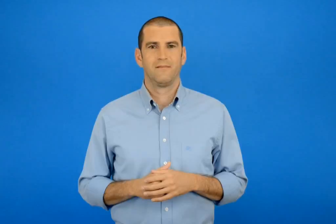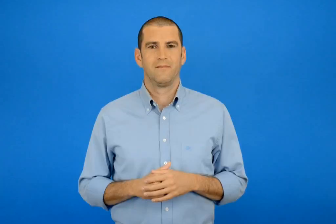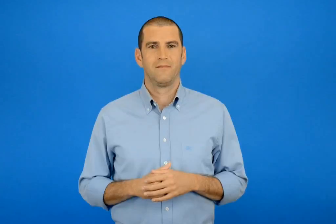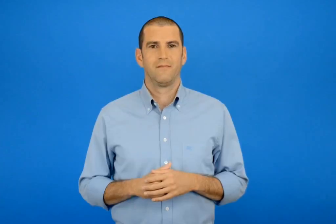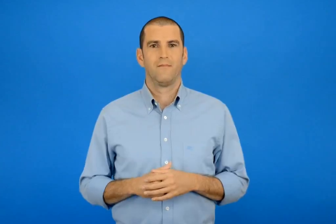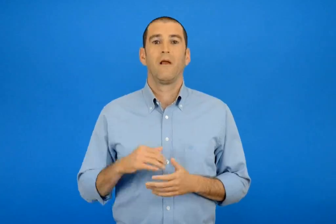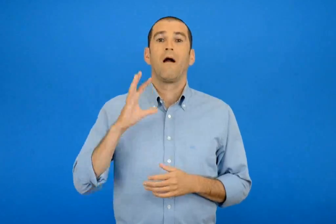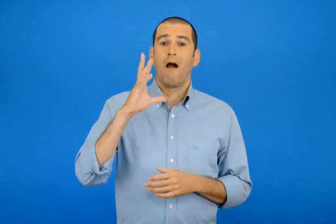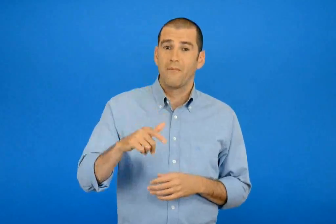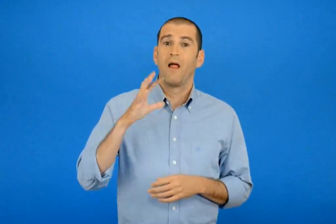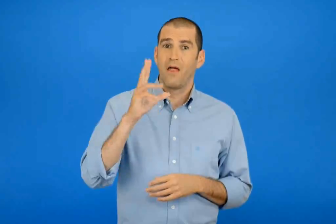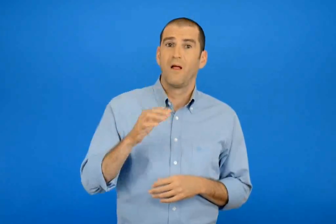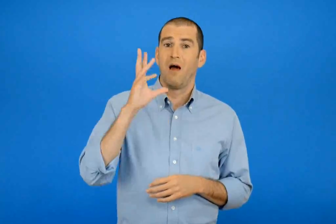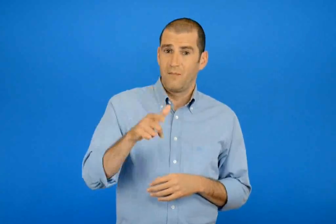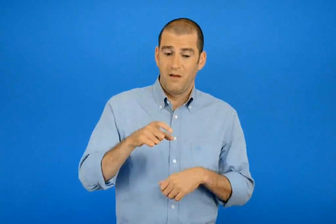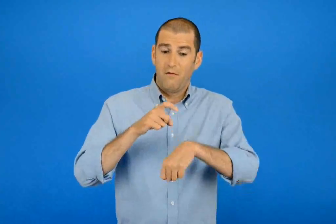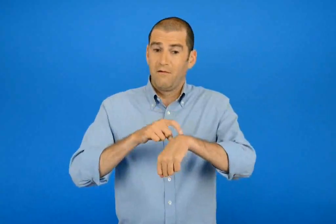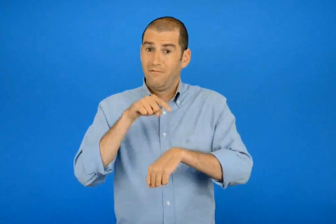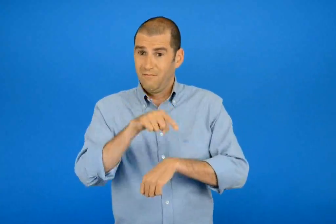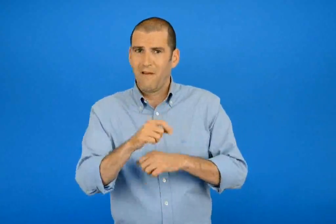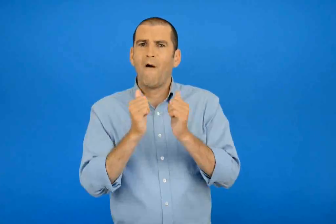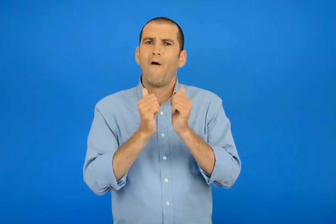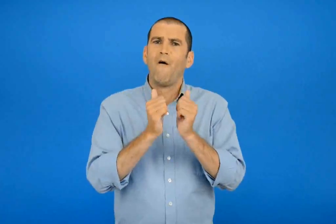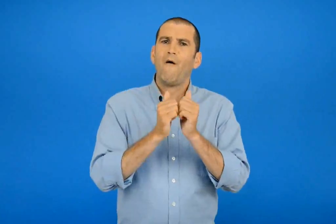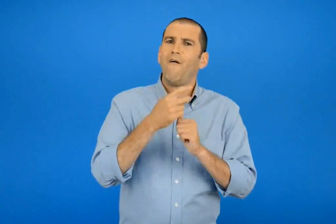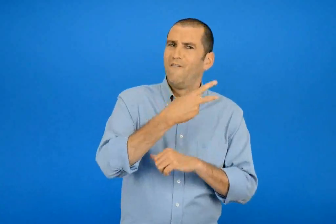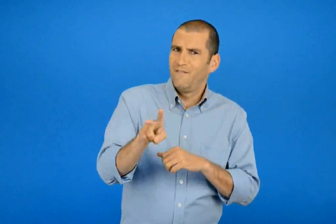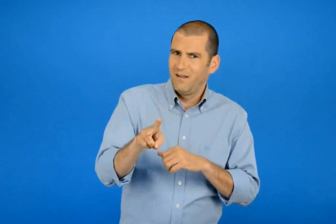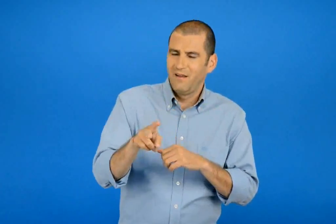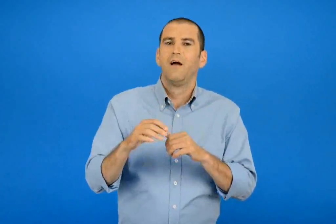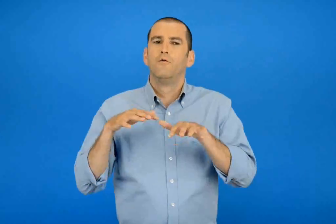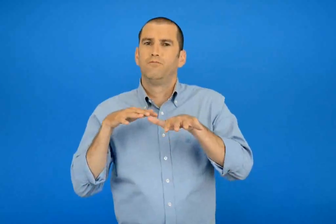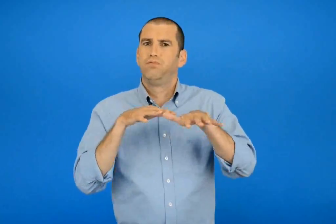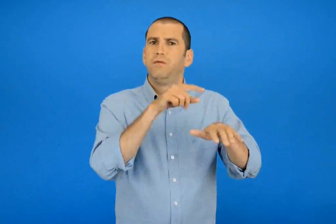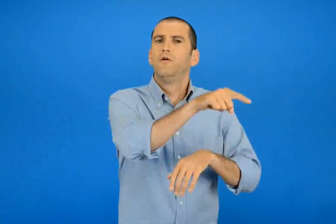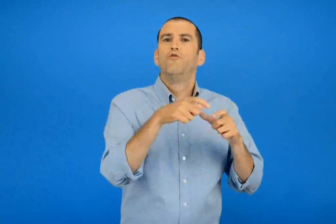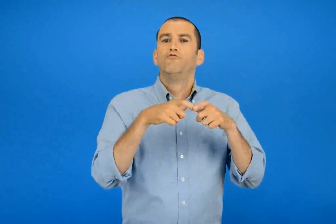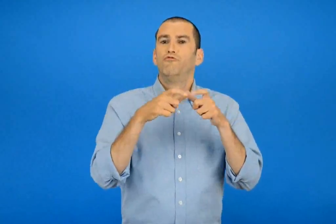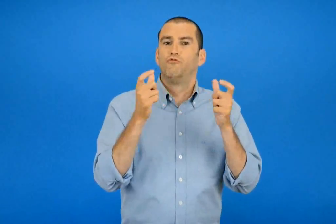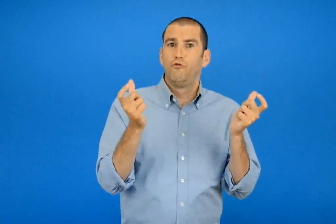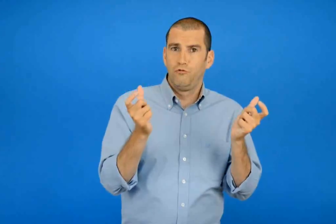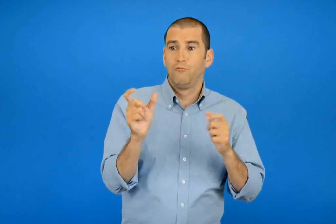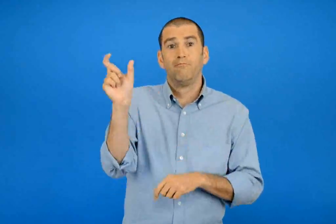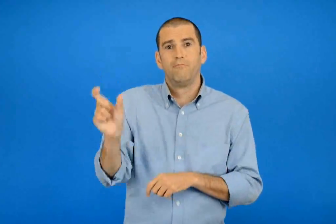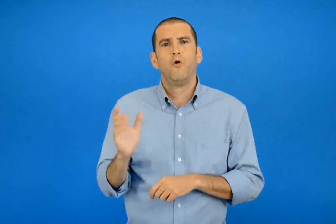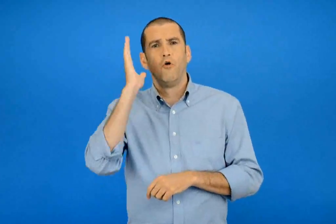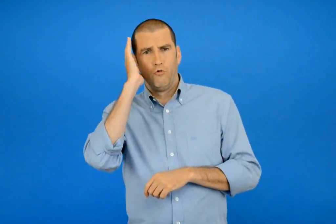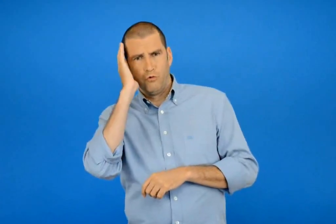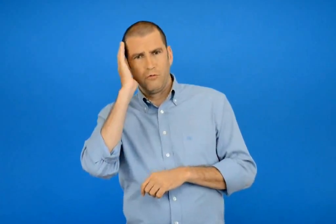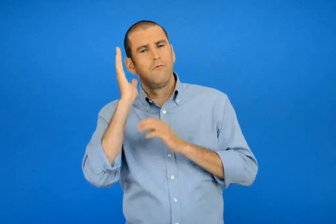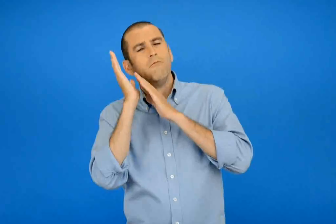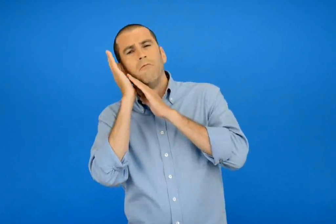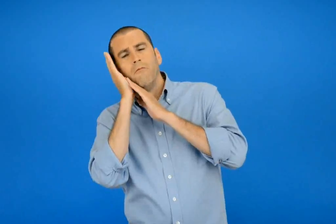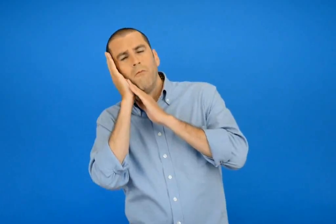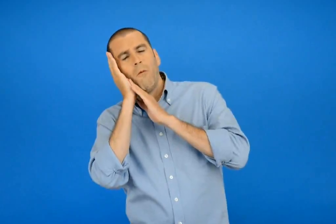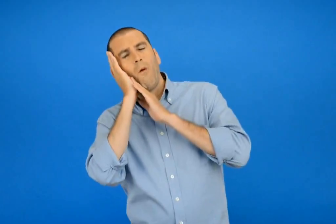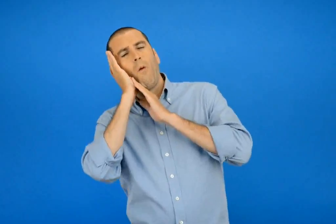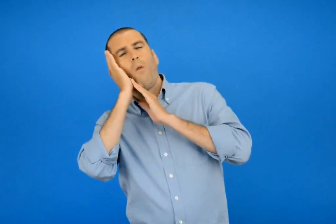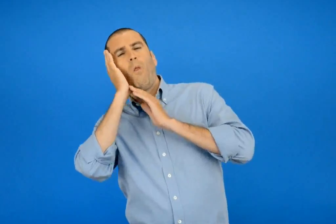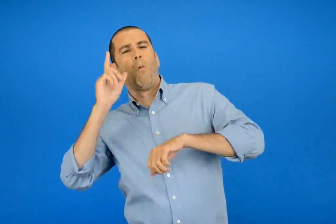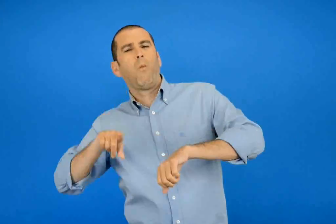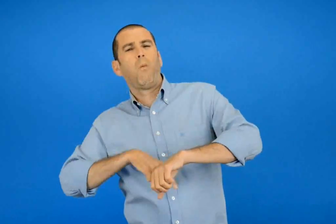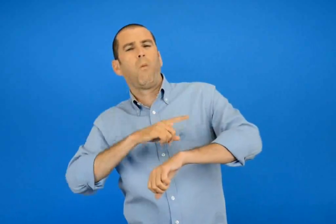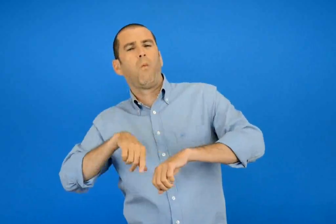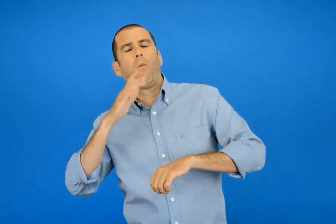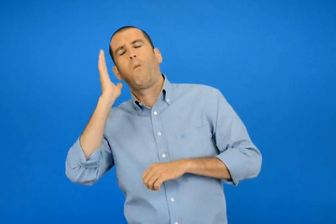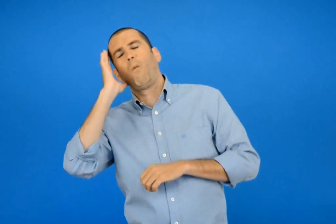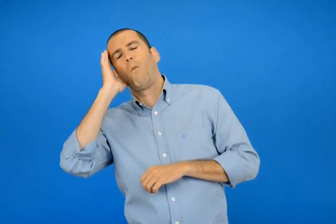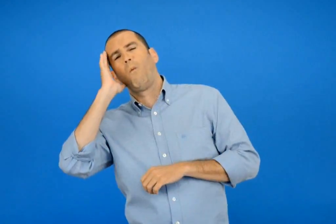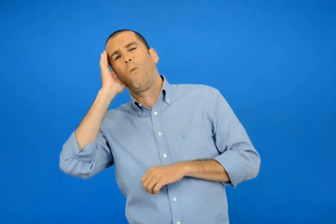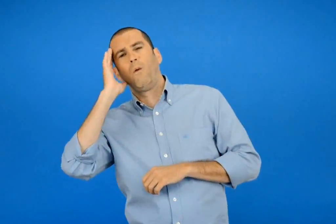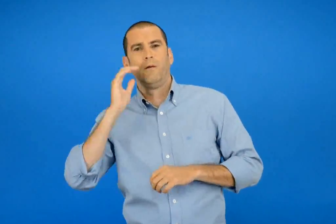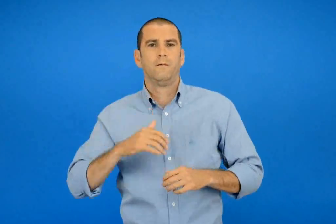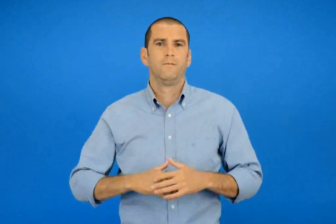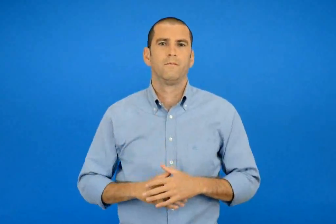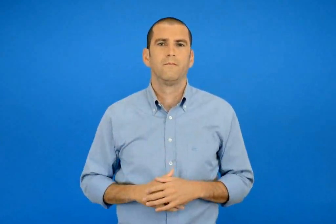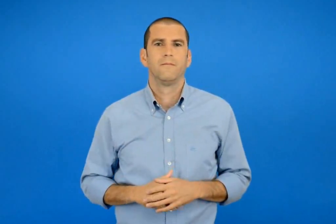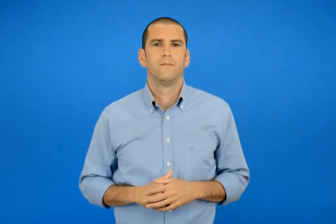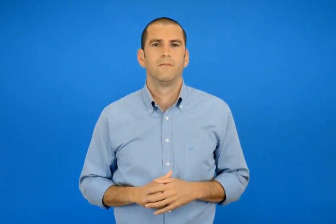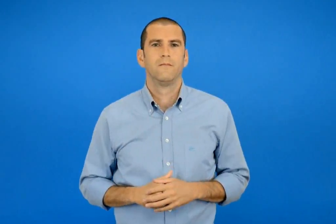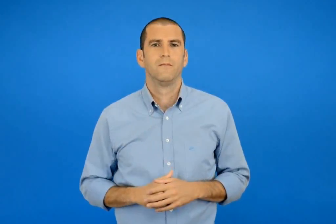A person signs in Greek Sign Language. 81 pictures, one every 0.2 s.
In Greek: κάθε μέρα την ώρα που οι φίλοι του πήγαιναν στο σχολείο ο χουζουρης κοιμόταν του καλού καιρού
